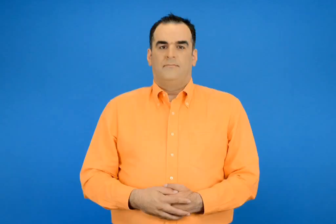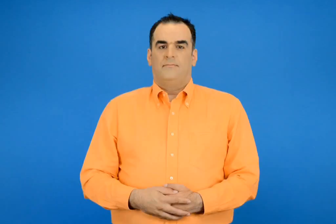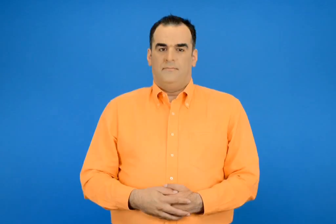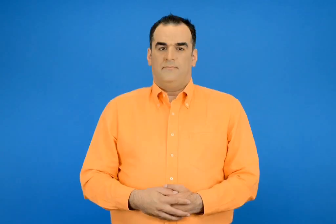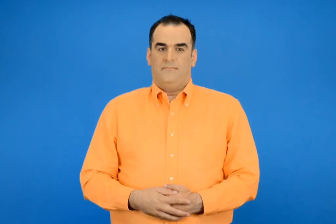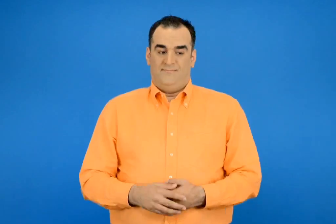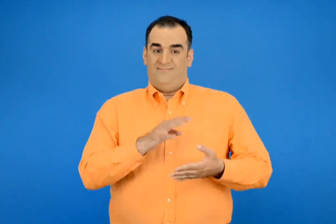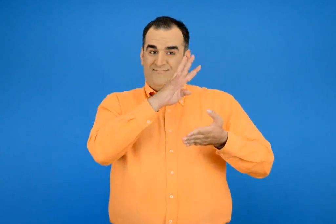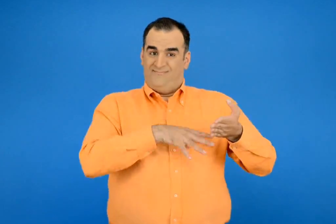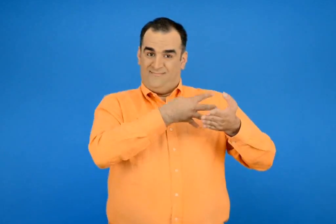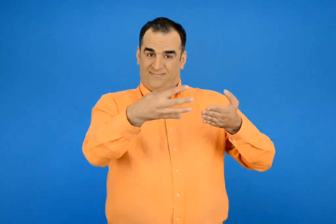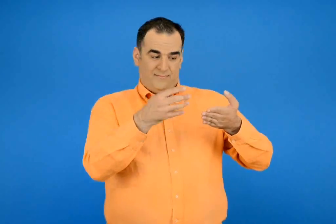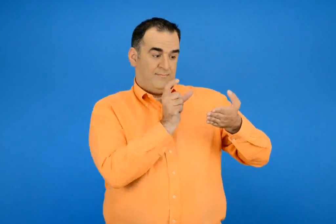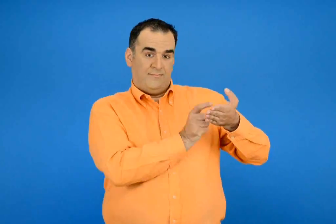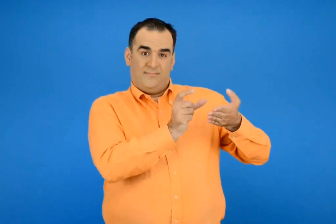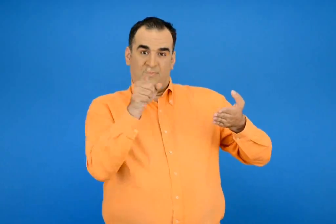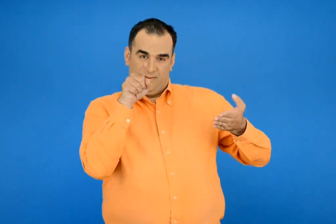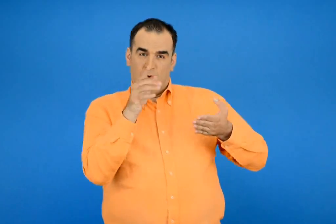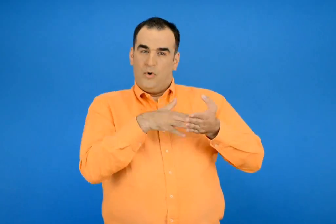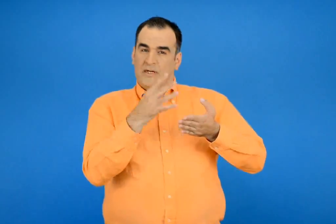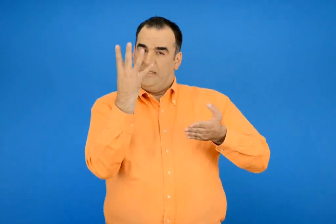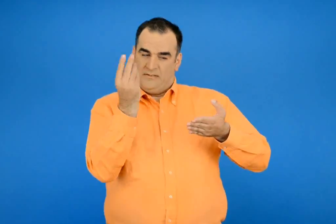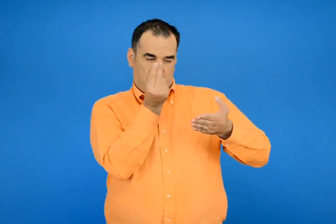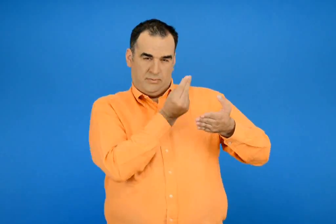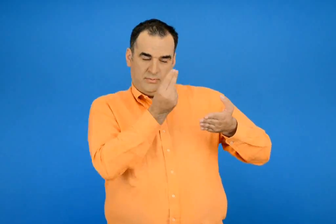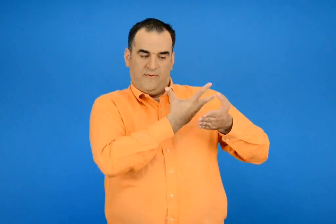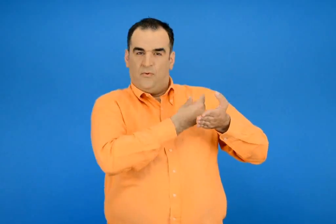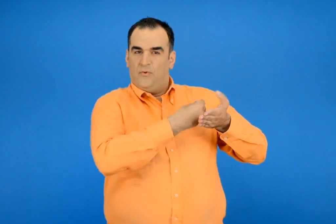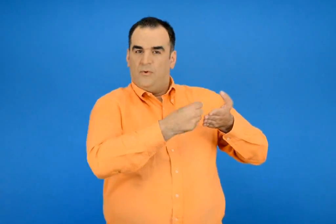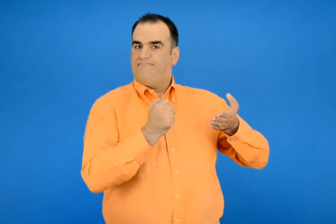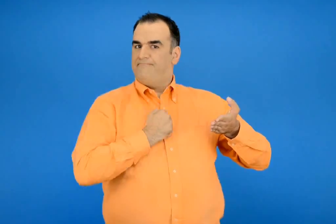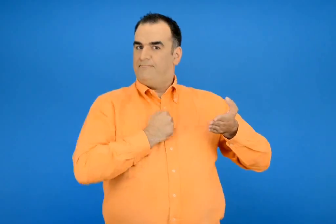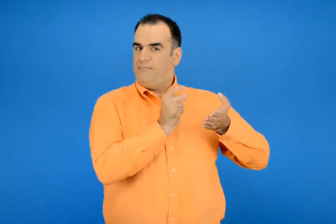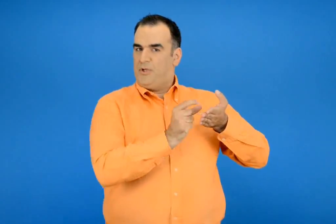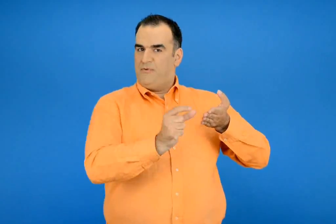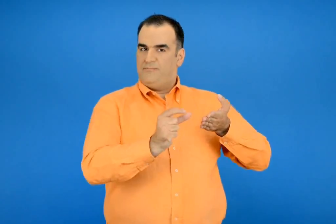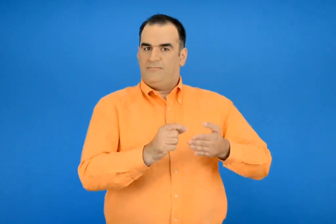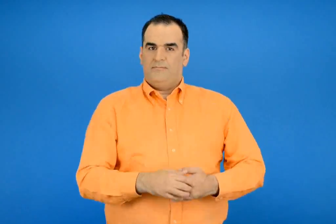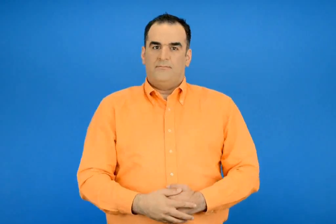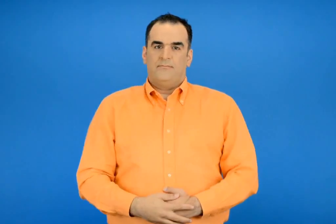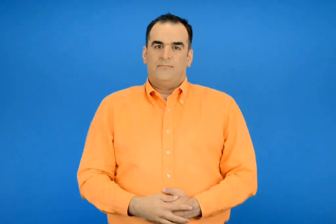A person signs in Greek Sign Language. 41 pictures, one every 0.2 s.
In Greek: φτιάχνουμε το δικό μας μοτίβο χρησιμοποιούμε 4 χρώματα
